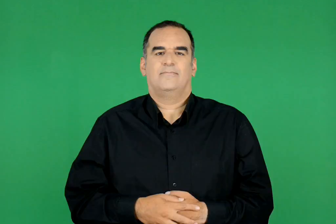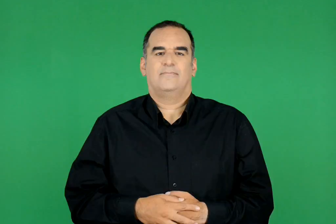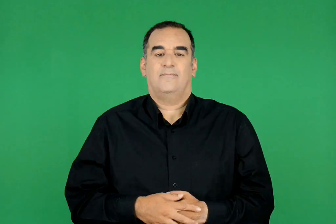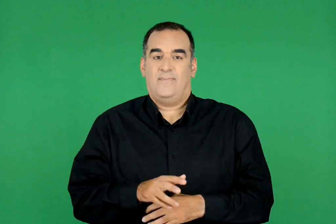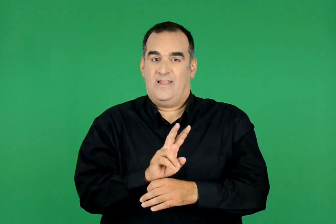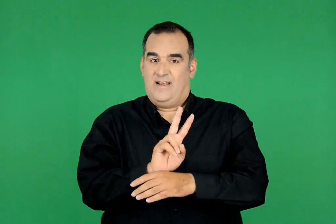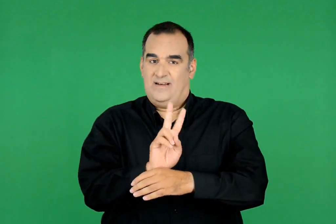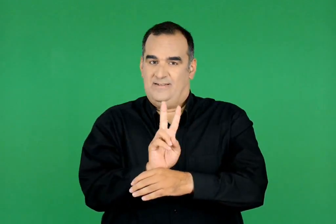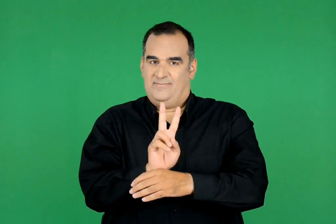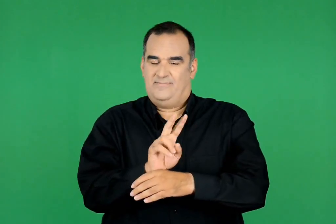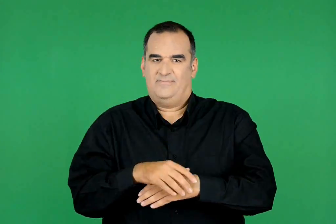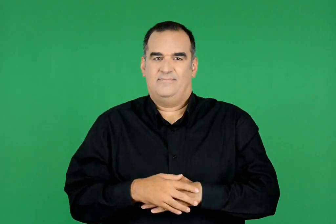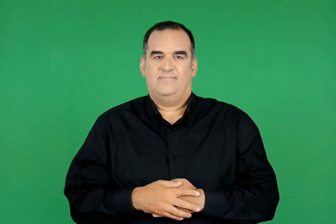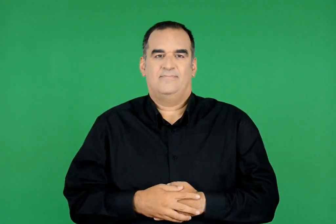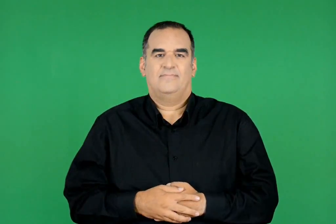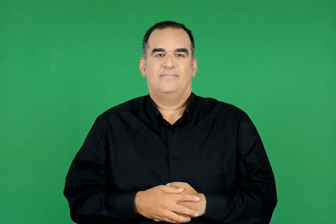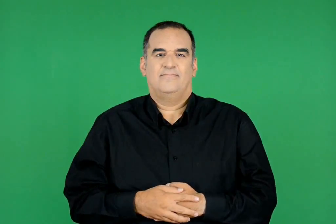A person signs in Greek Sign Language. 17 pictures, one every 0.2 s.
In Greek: χαρτί
